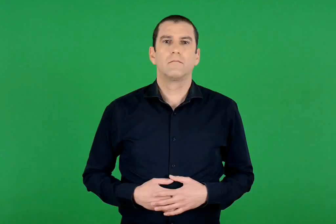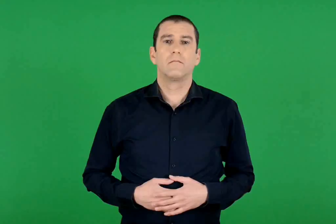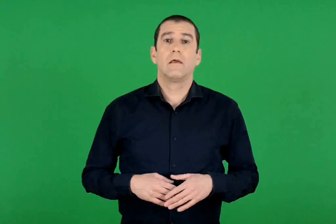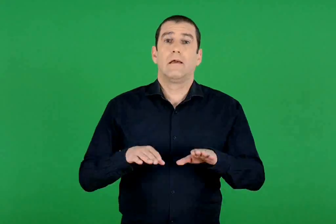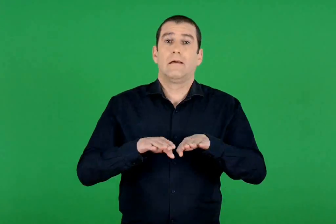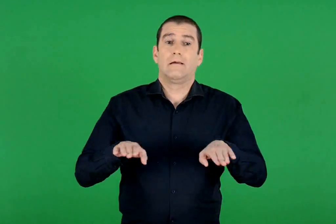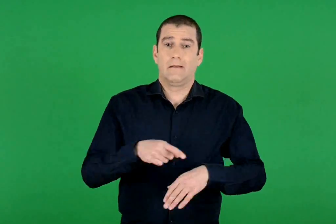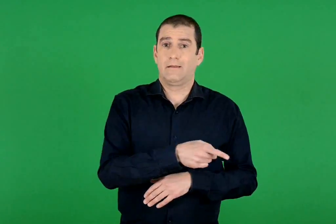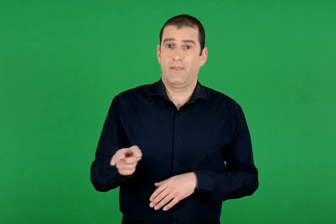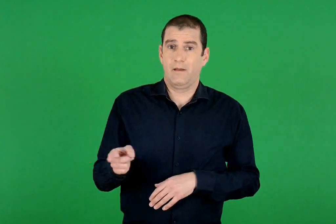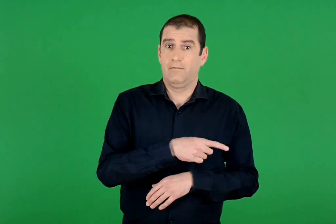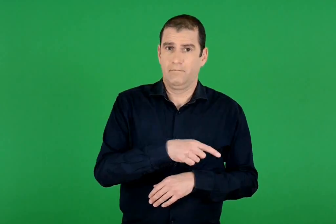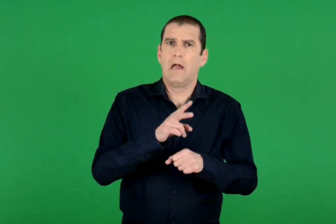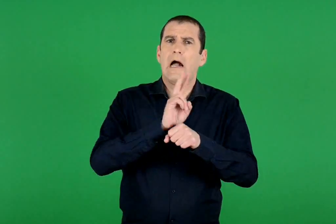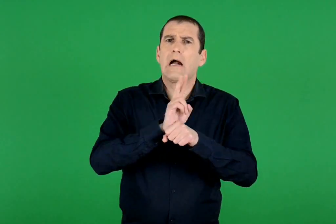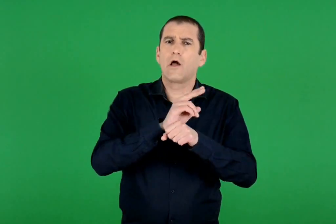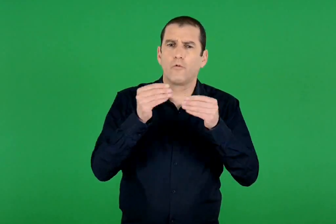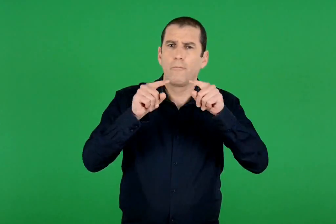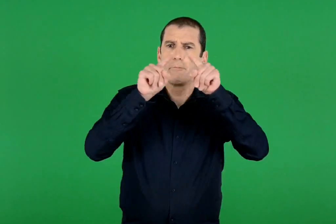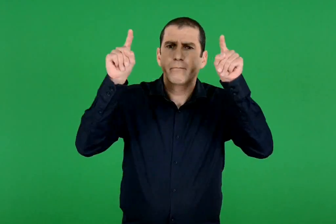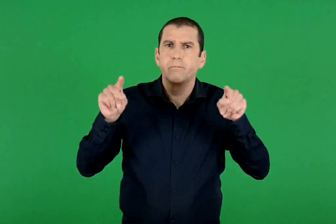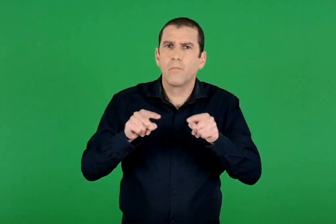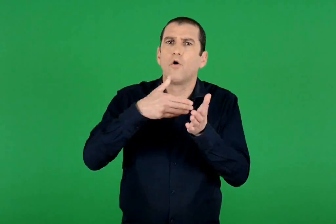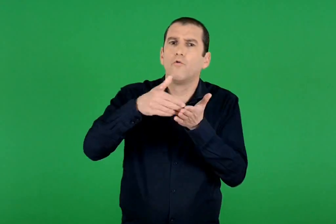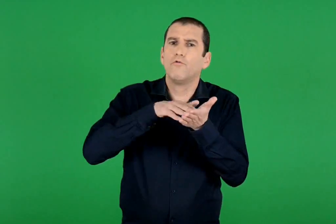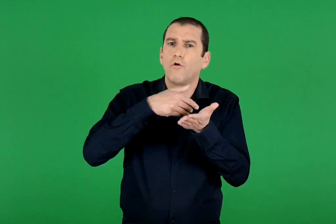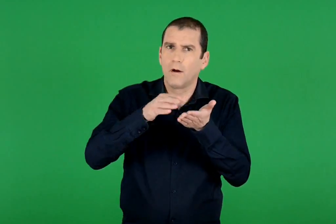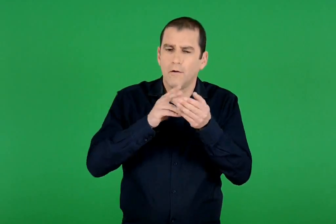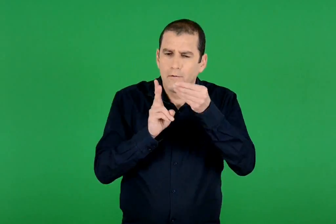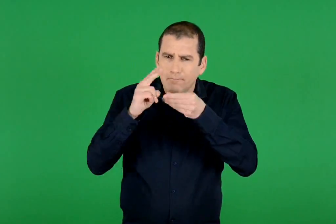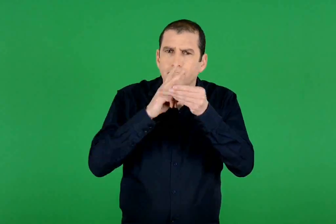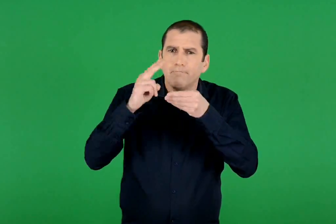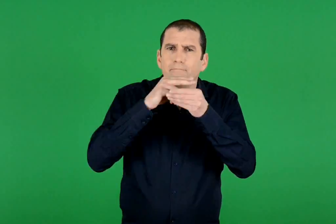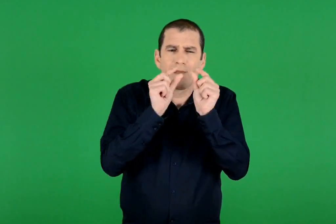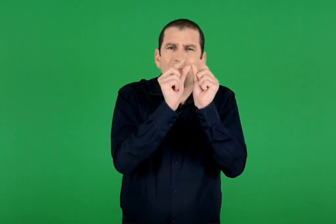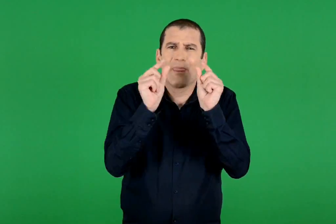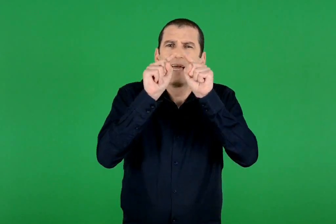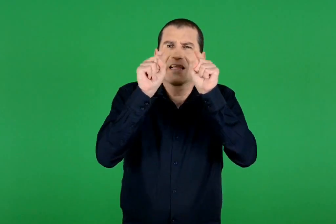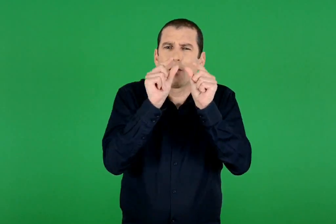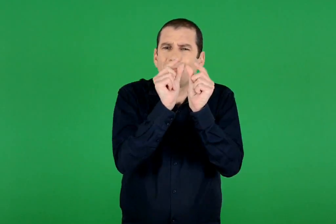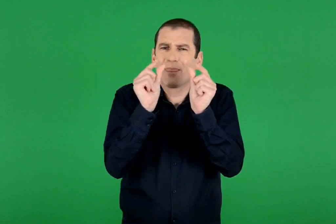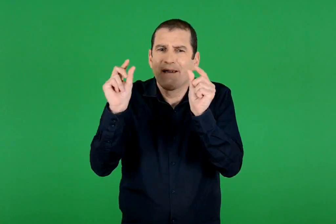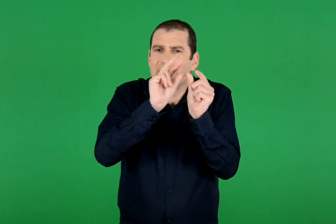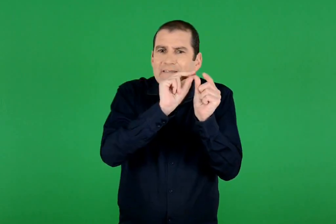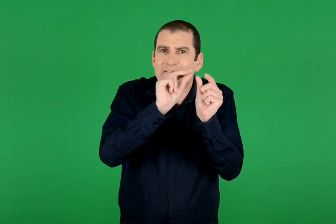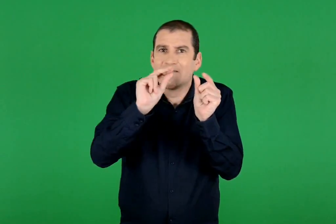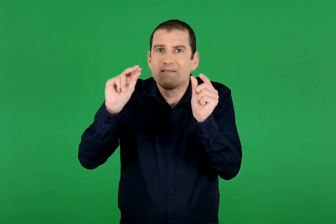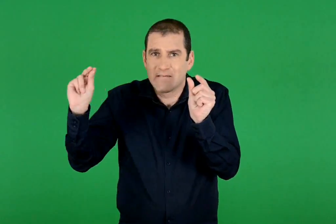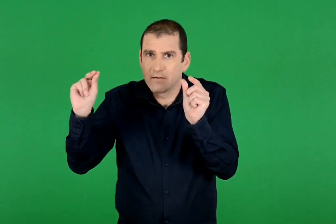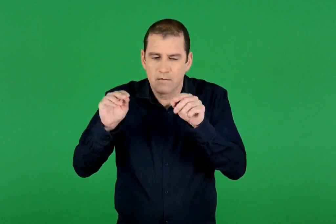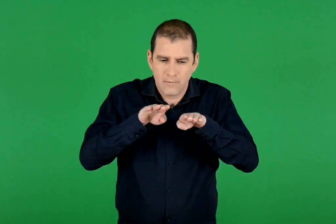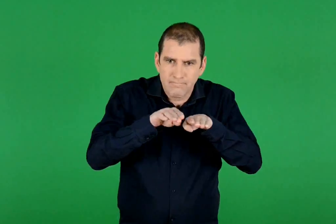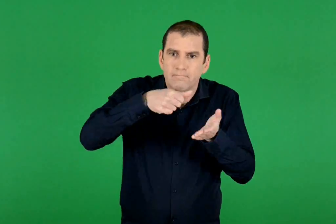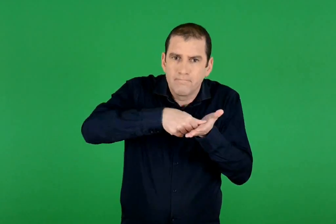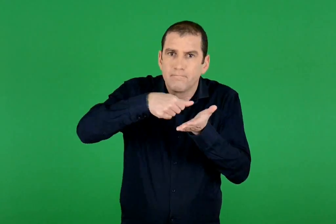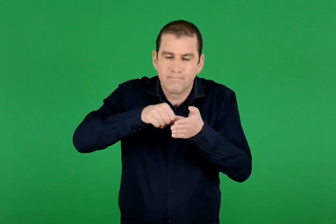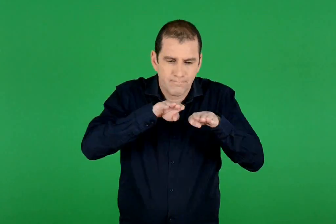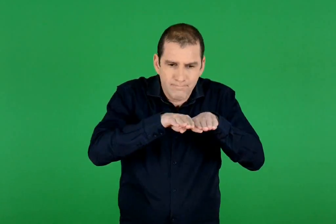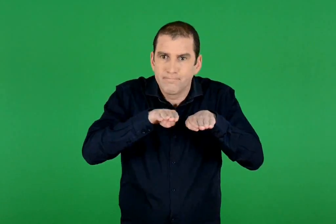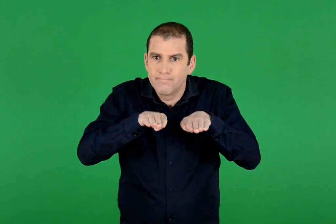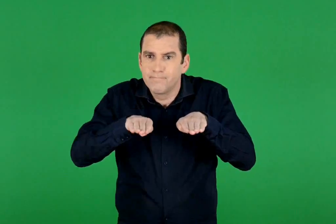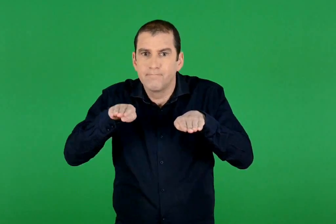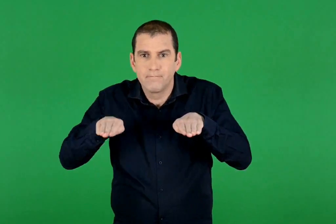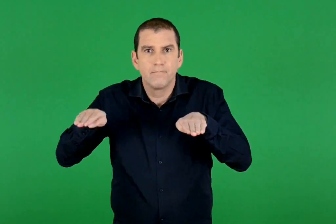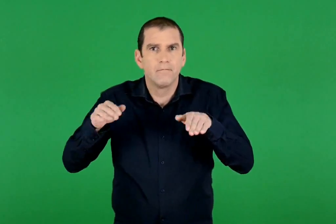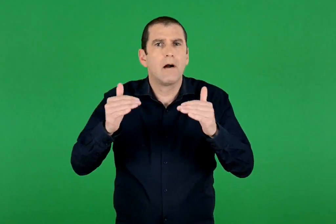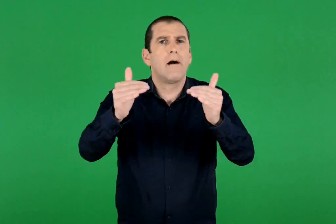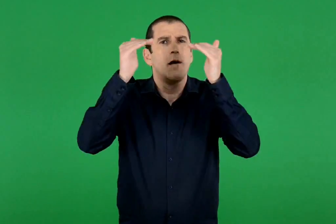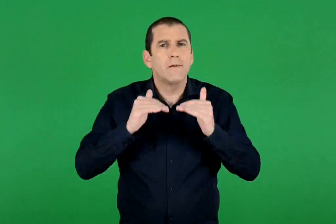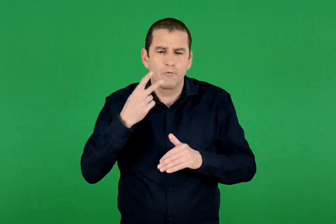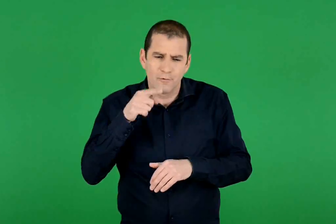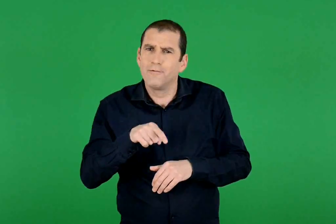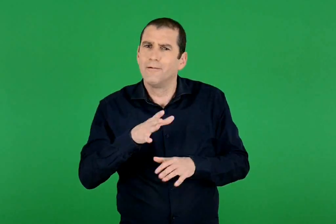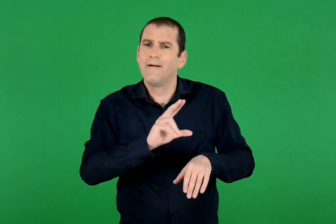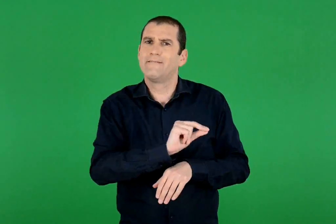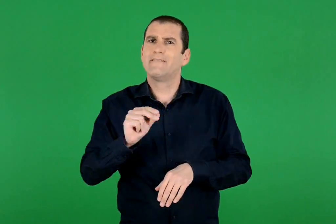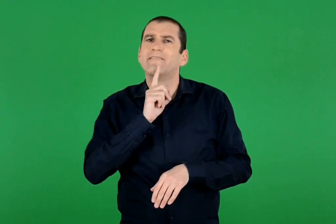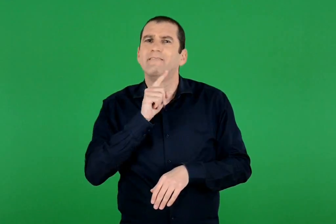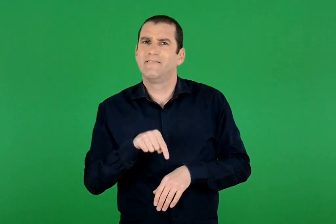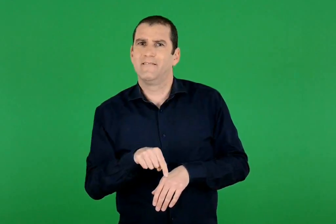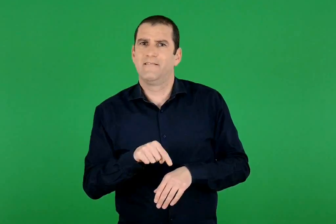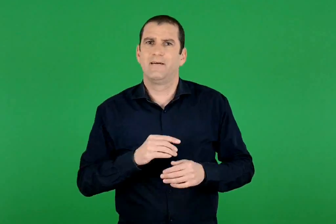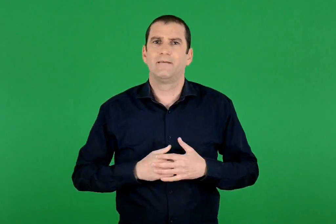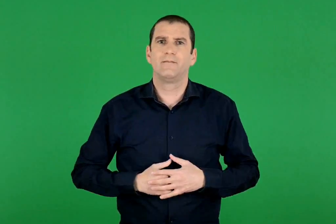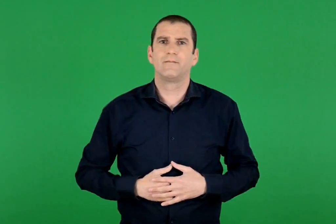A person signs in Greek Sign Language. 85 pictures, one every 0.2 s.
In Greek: τα παιδιά κόβουν μικρά τετραγωνάκια από χρωματιστό χαρτόνι , ίσα μεταξύ τους και τα κολλούν το ένα πλάι στο άλλο. παρακάτω βλέπεις μερικά τέτοια
